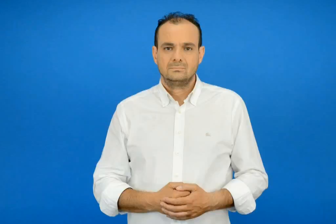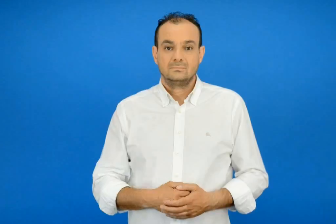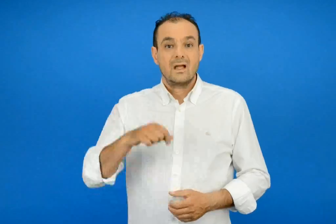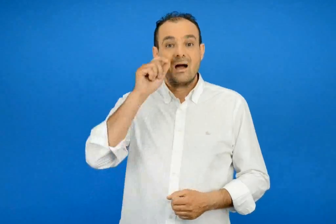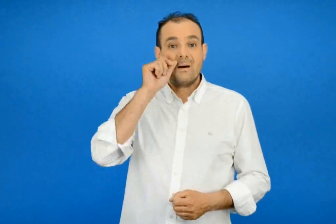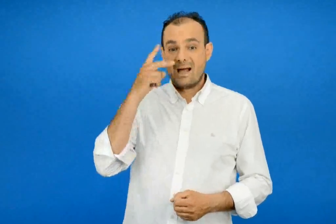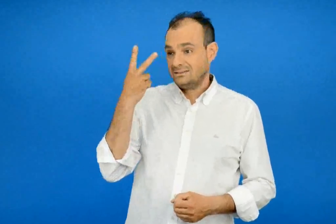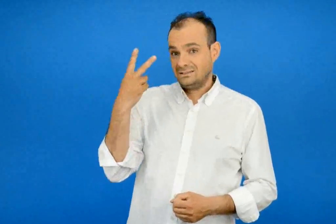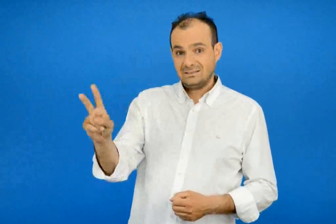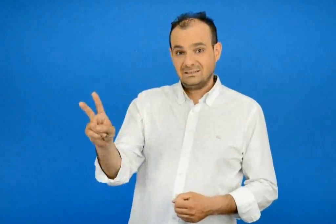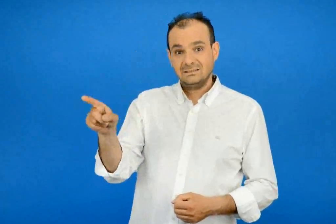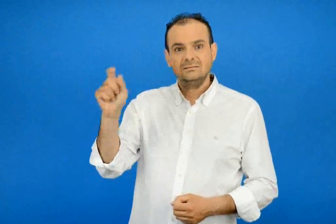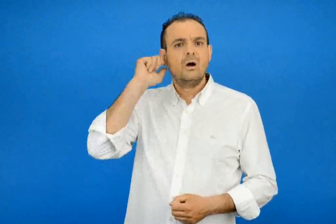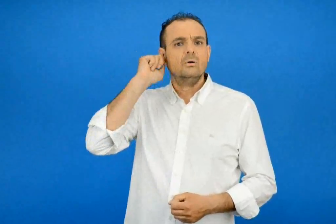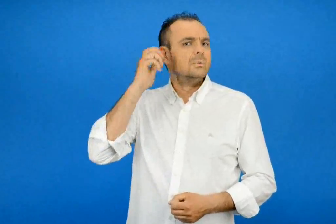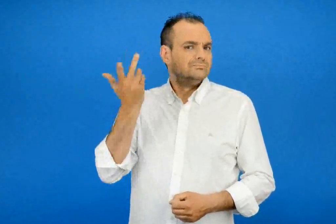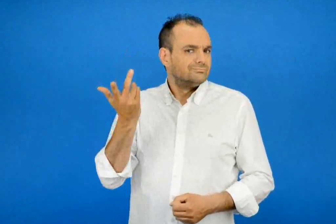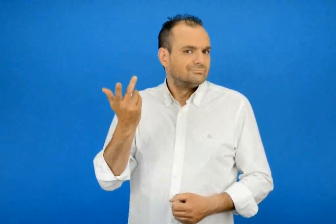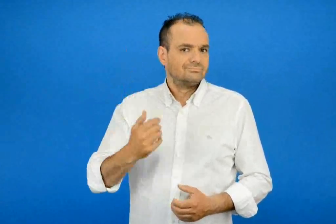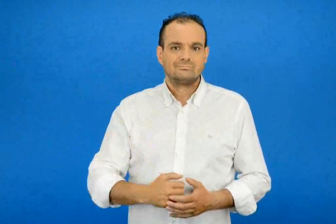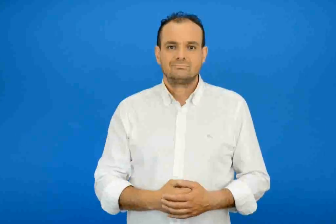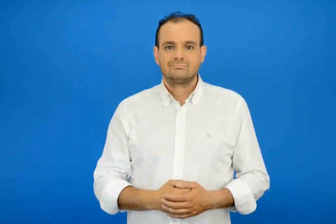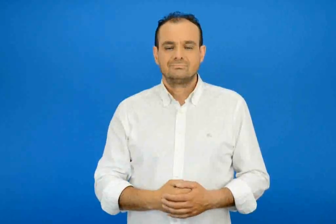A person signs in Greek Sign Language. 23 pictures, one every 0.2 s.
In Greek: πως λένε τον πατερά του ;
